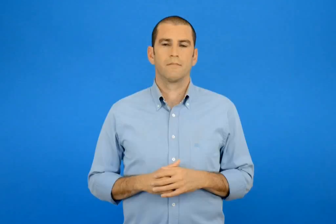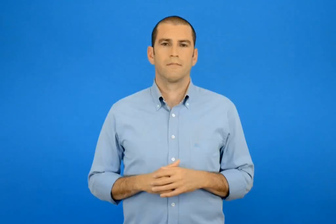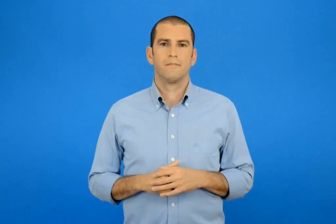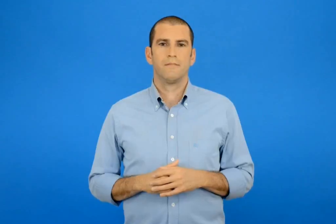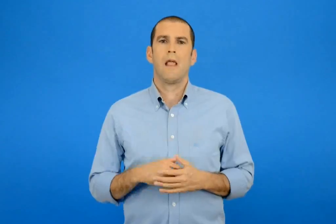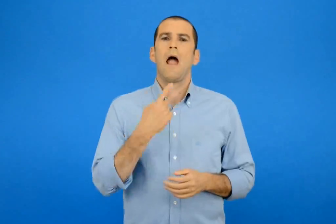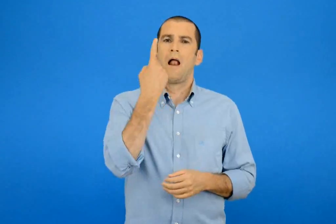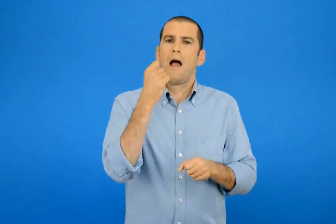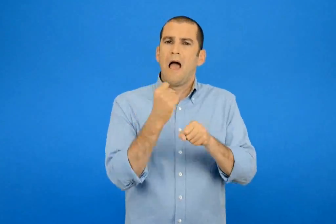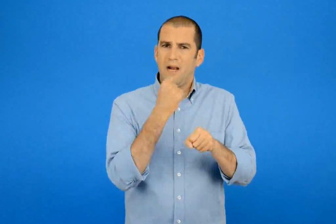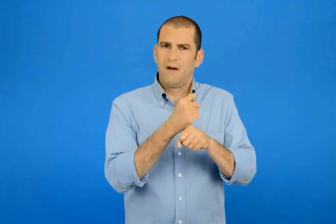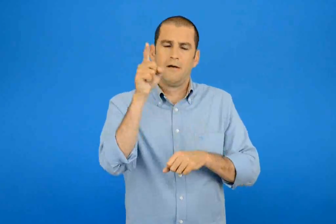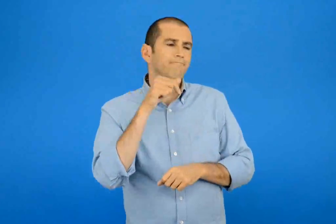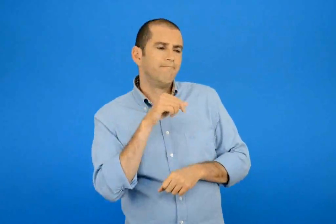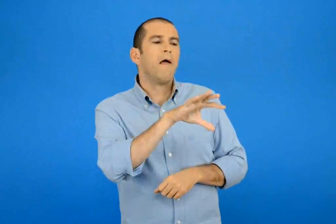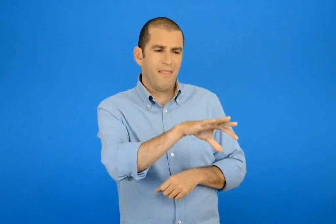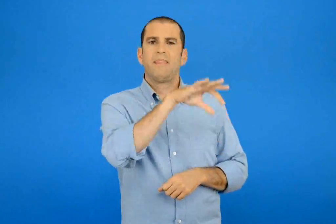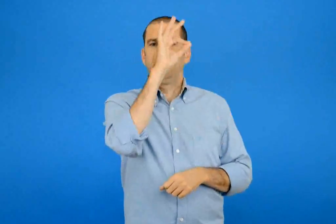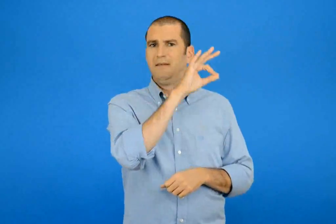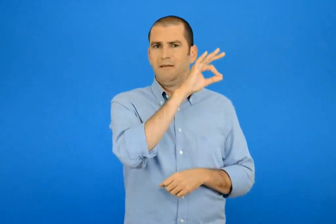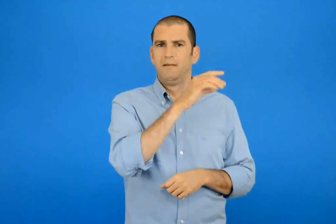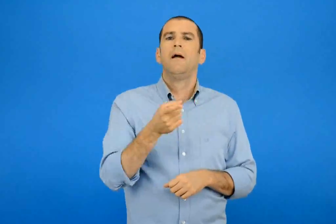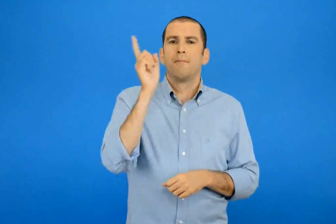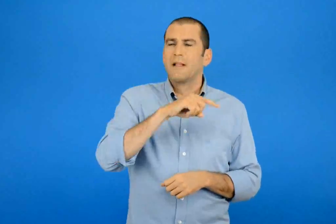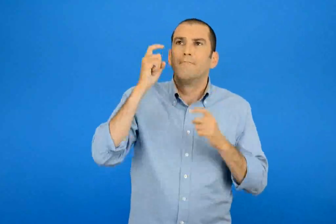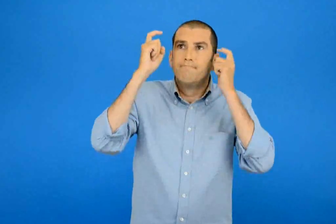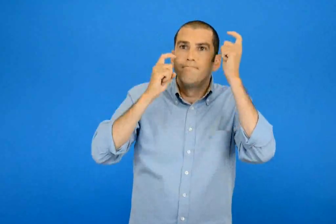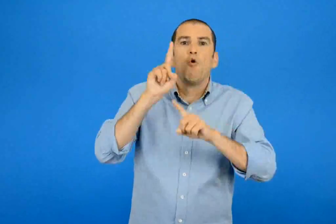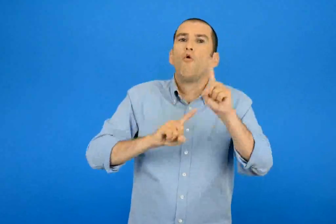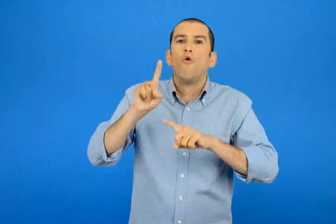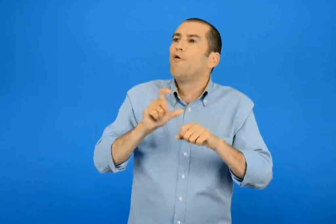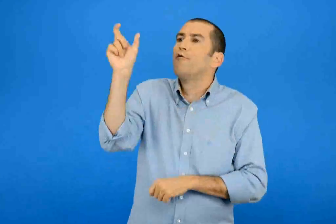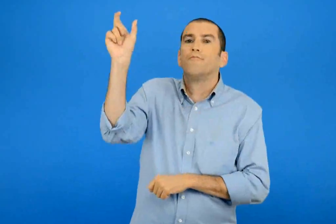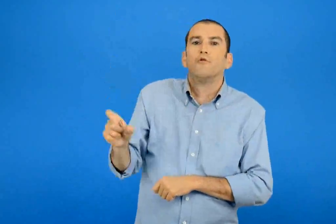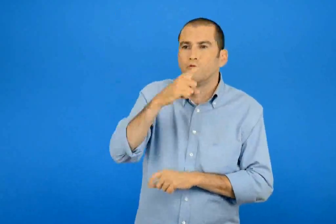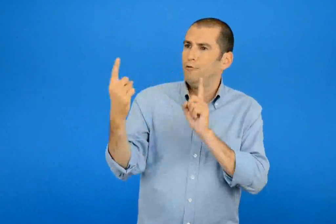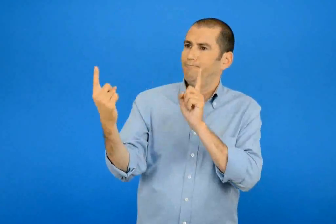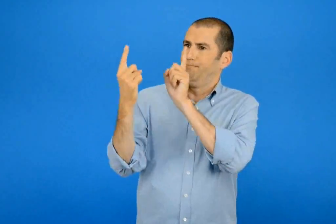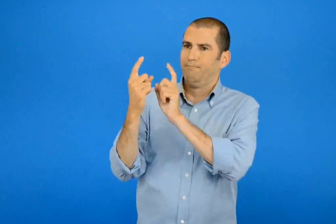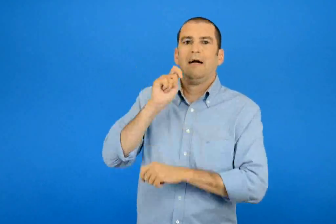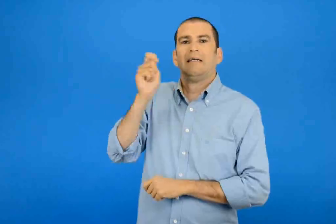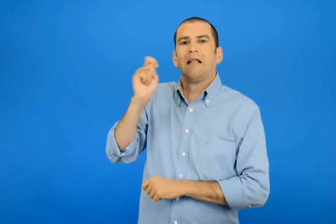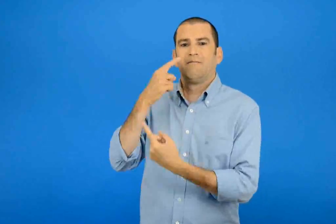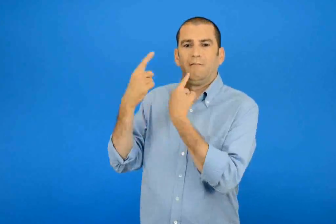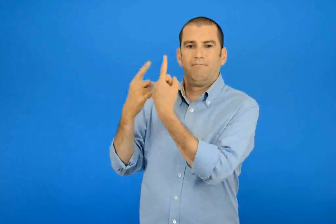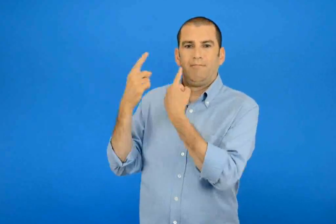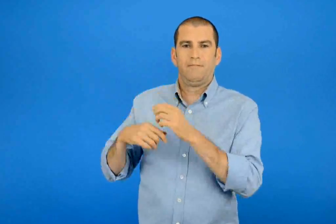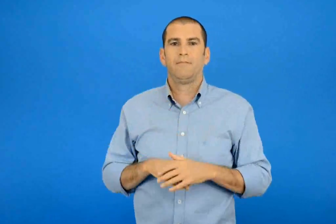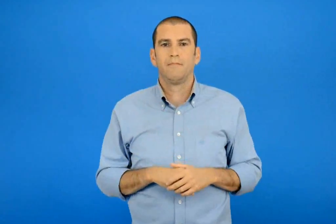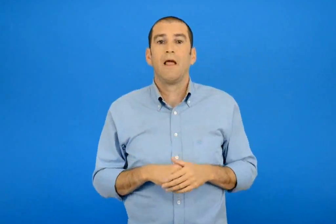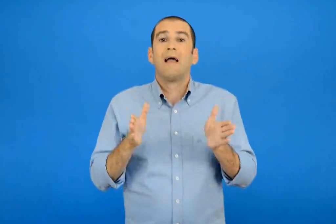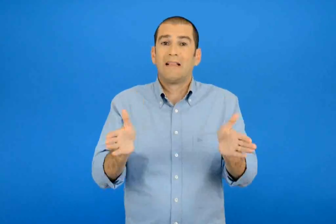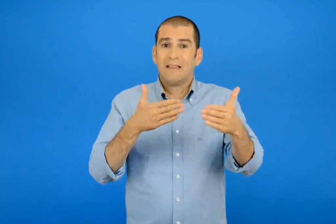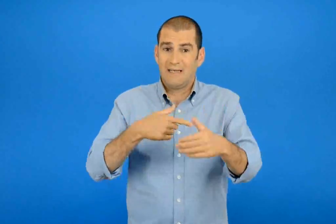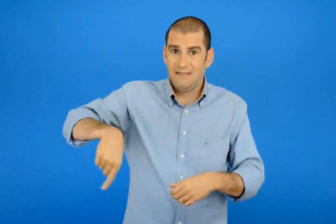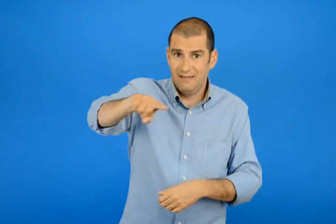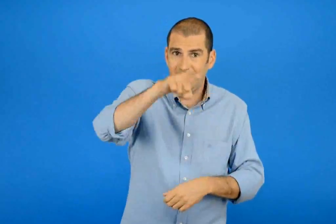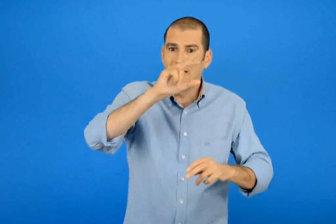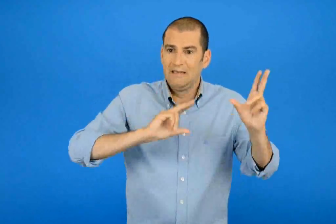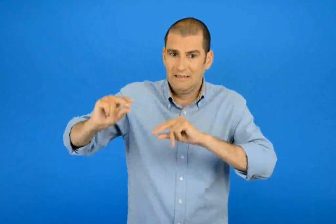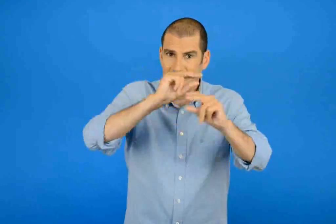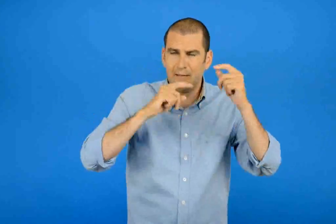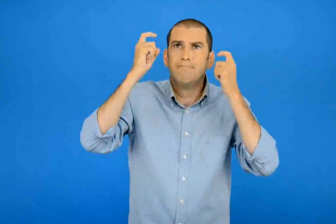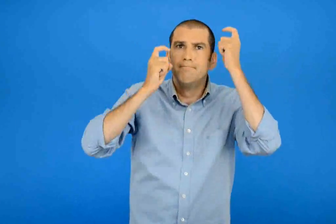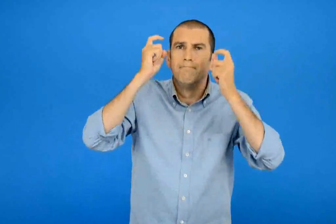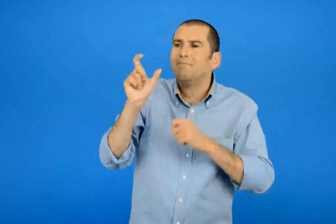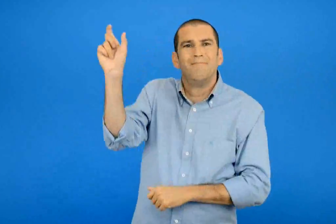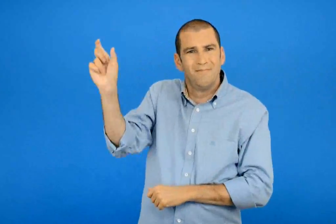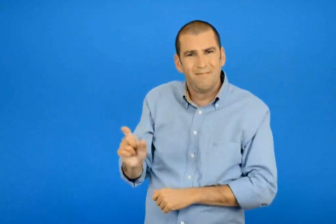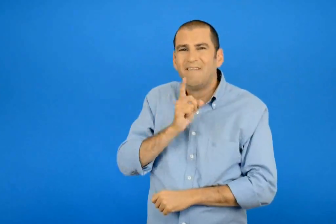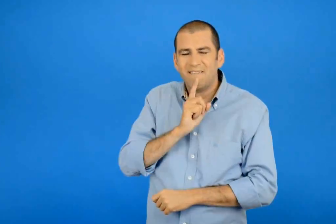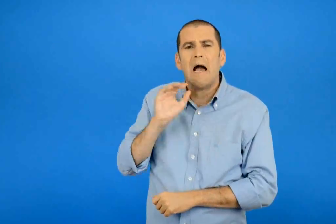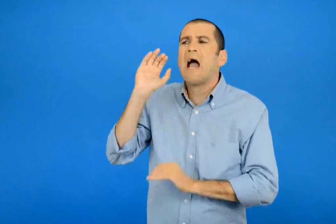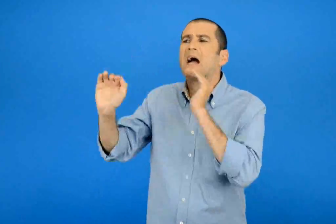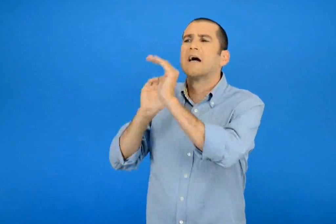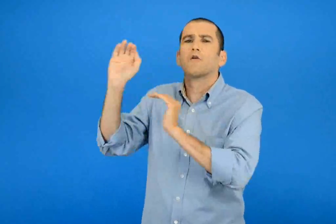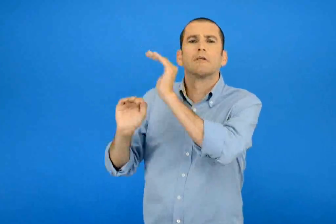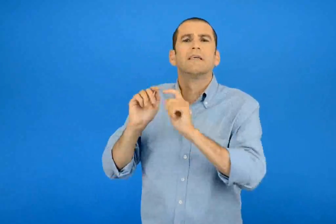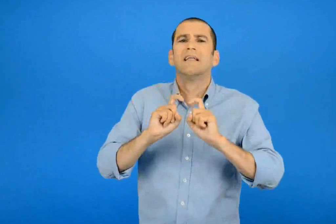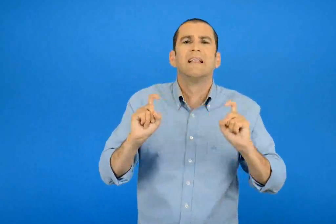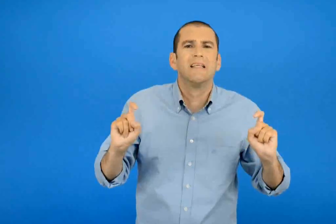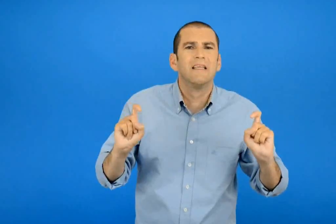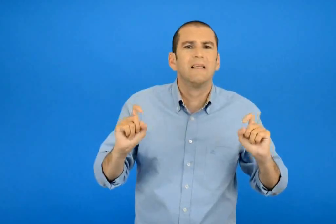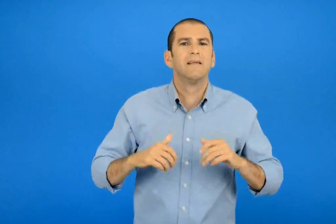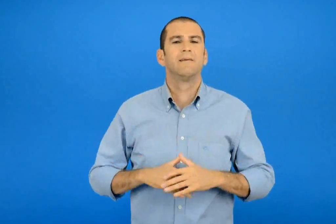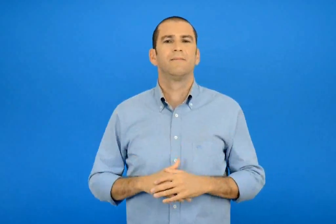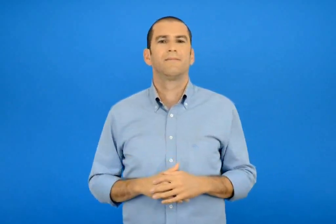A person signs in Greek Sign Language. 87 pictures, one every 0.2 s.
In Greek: διαλέξτε ένα επάγγελμα και σκεφτείτε από ποιόν θα πάρετε συνέντευξη συζητήστε στην τάξη τι ερωτήσεις θα κάνετε
